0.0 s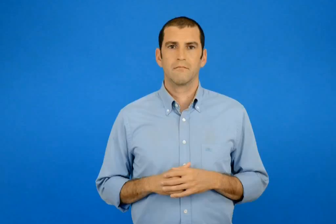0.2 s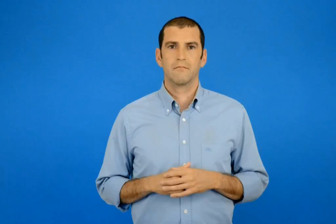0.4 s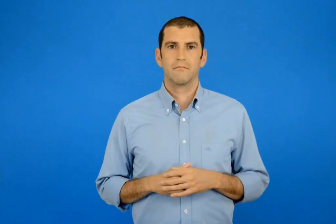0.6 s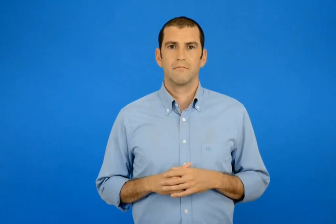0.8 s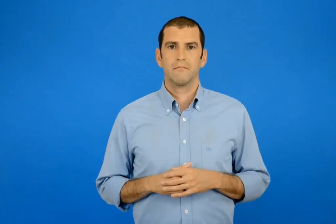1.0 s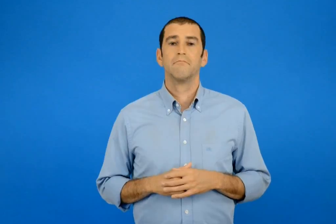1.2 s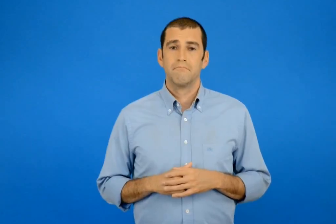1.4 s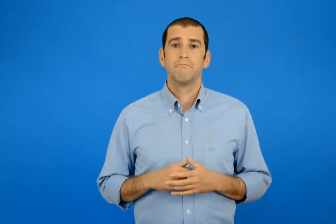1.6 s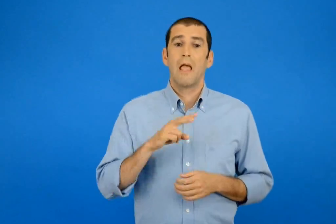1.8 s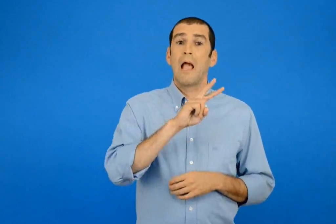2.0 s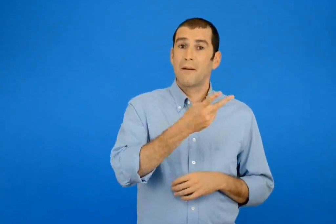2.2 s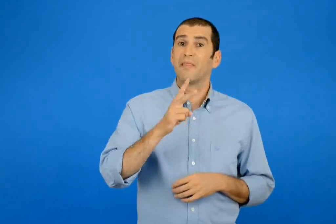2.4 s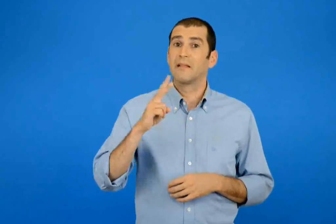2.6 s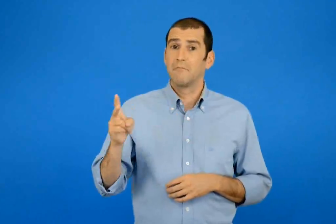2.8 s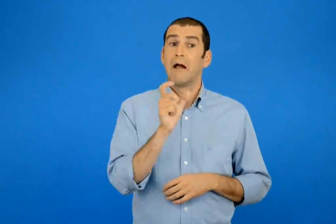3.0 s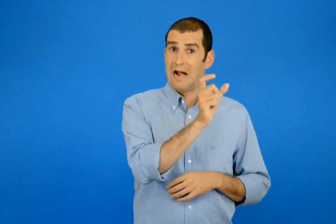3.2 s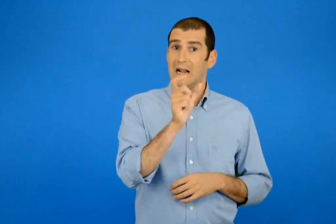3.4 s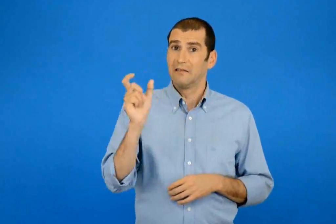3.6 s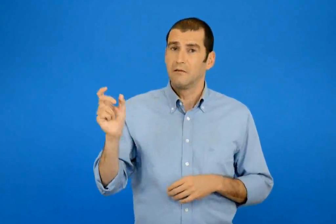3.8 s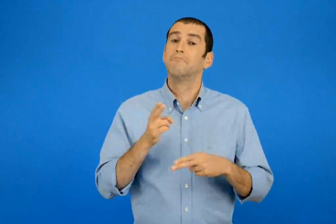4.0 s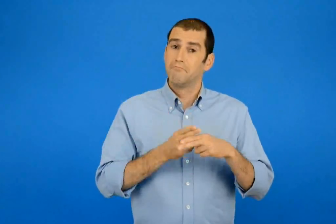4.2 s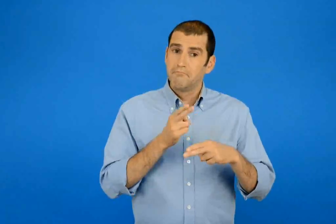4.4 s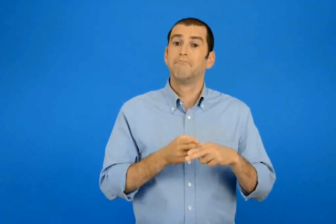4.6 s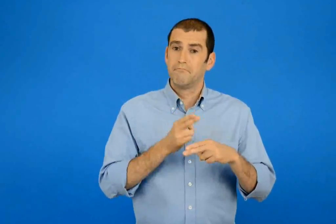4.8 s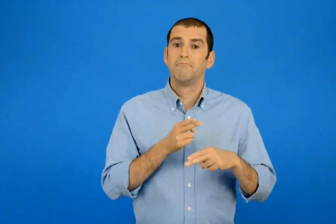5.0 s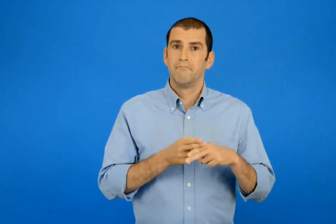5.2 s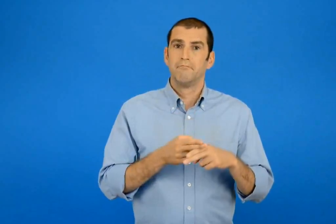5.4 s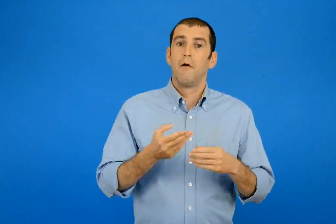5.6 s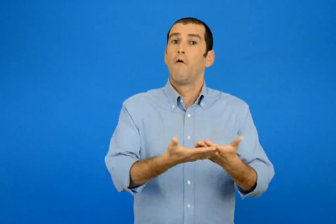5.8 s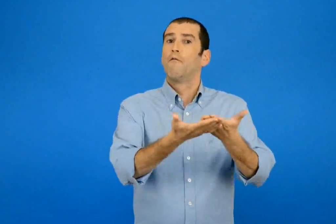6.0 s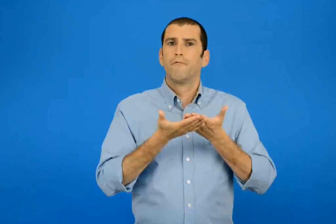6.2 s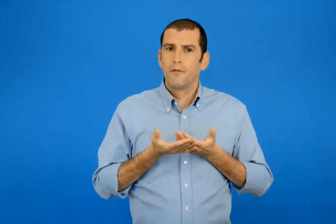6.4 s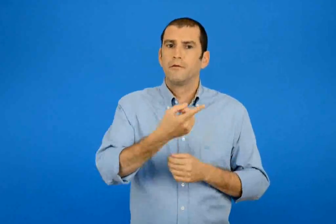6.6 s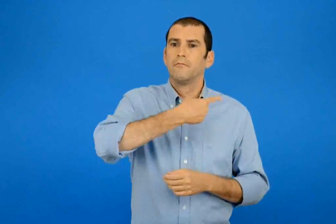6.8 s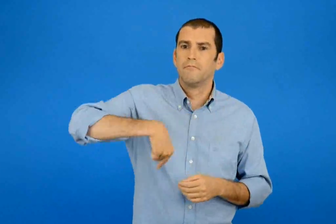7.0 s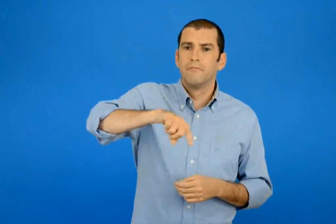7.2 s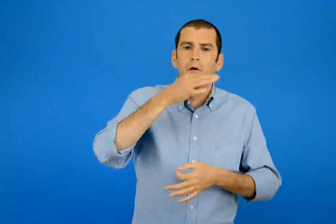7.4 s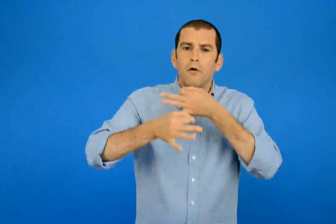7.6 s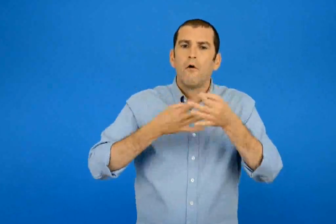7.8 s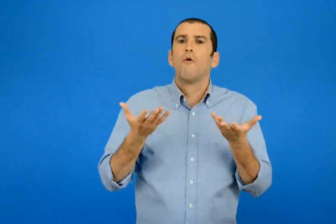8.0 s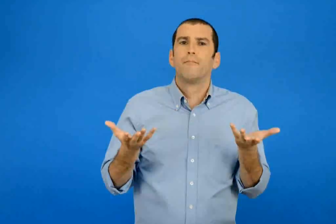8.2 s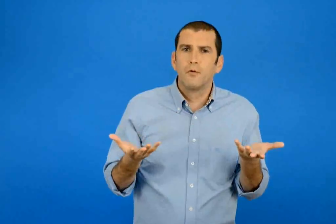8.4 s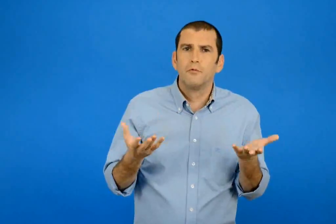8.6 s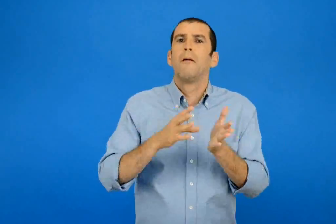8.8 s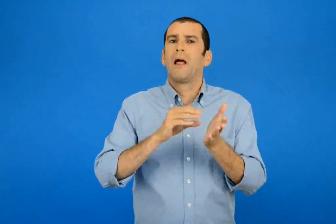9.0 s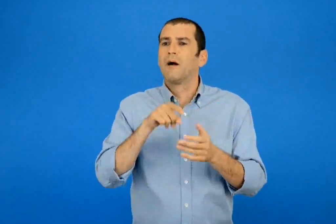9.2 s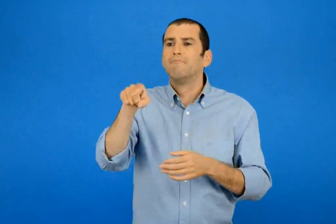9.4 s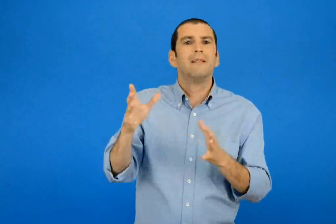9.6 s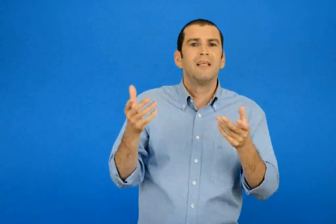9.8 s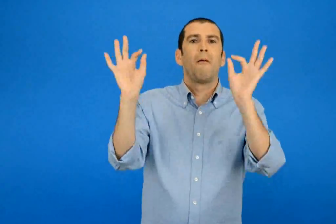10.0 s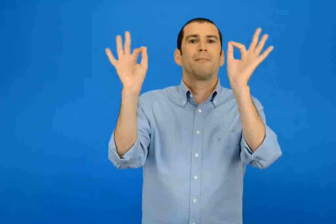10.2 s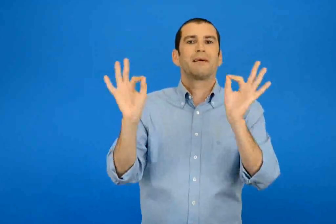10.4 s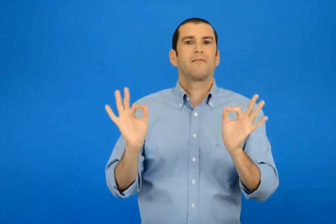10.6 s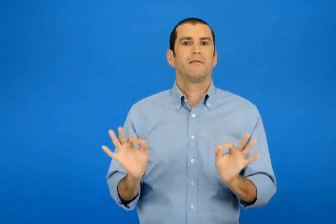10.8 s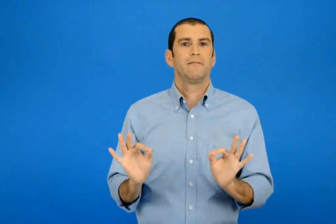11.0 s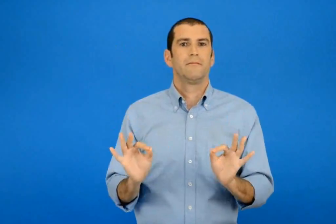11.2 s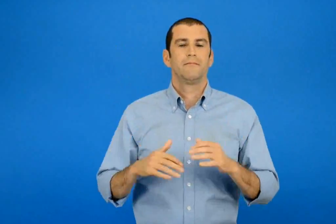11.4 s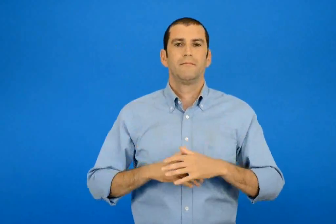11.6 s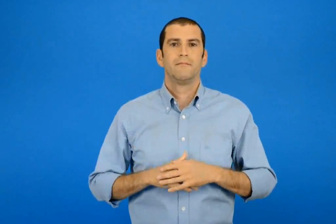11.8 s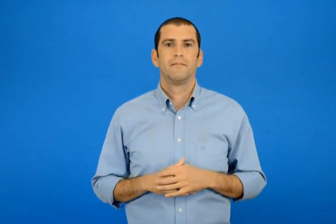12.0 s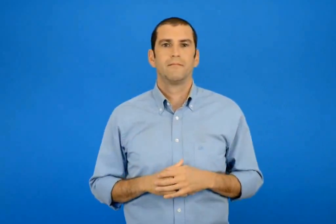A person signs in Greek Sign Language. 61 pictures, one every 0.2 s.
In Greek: χρήσιμες λέξεις τα επίθετα μας βοηθούν να λεμέ πως είναι κάτι δηλαδή να το περιγράφουμε
